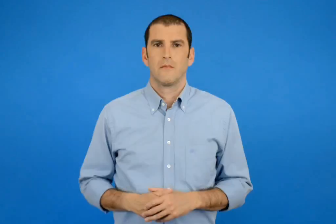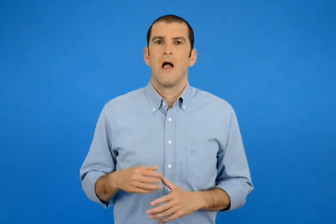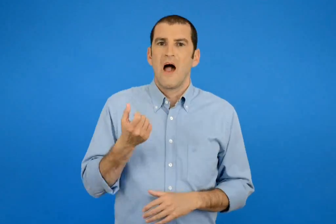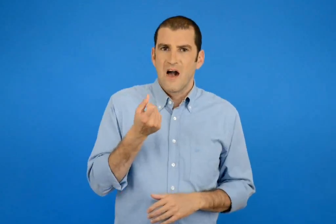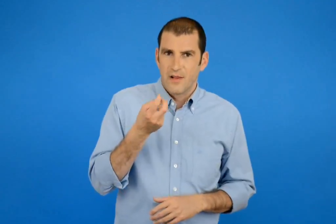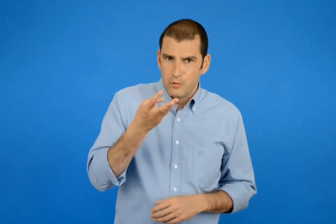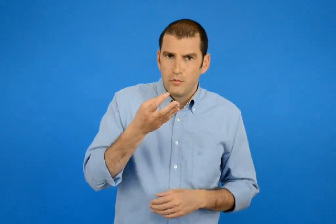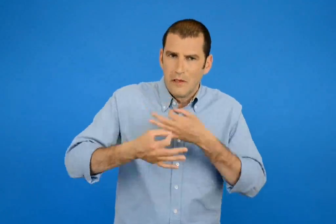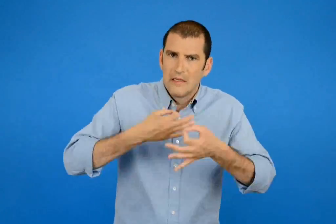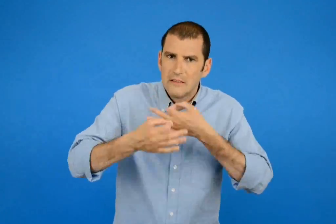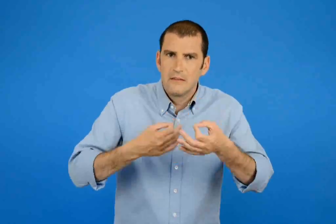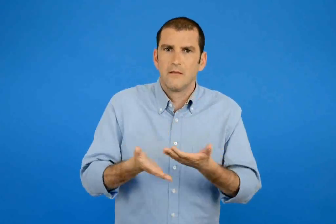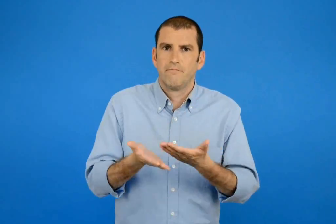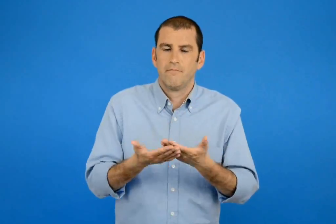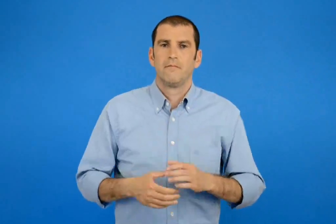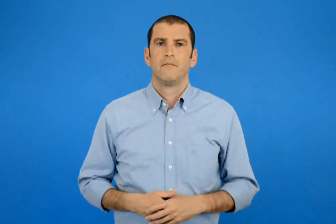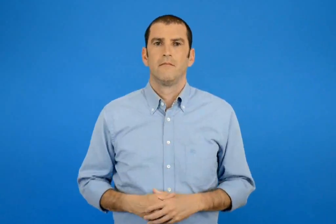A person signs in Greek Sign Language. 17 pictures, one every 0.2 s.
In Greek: εξηγώ με αριθμούς
